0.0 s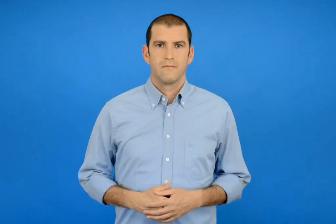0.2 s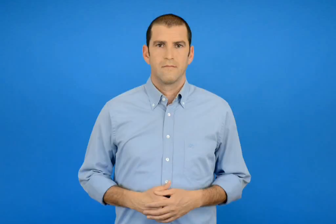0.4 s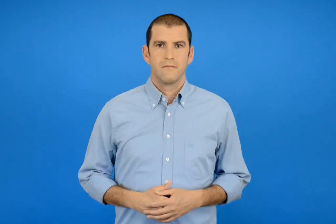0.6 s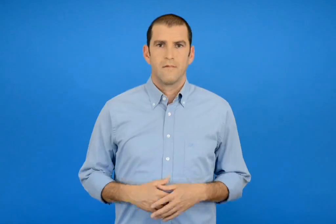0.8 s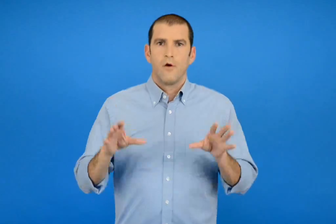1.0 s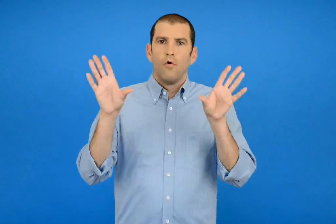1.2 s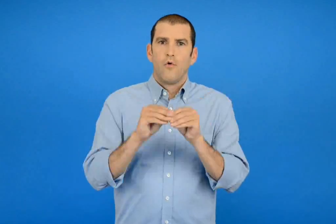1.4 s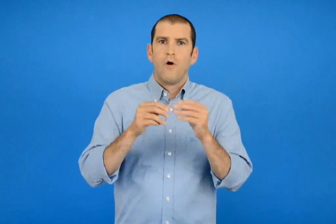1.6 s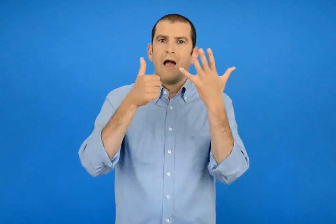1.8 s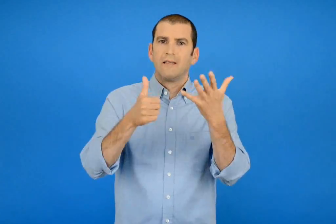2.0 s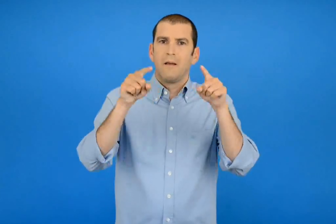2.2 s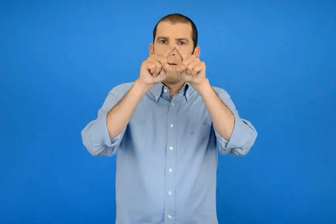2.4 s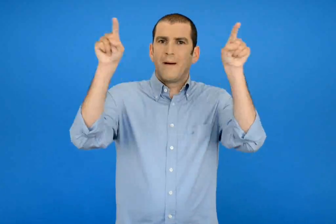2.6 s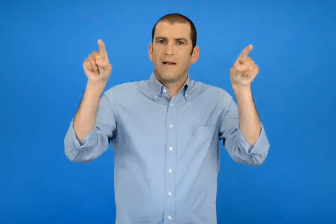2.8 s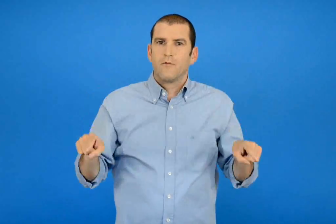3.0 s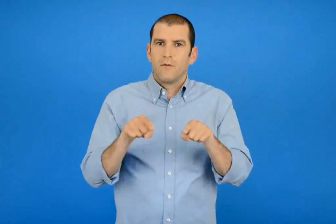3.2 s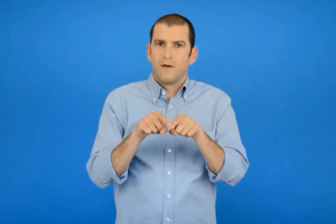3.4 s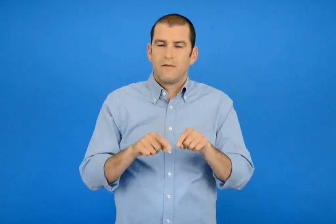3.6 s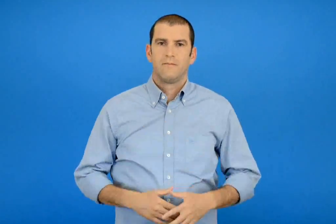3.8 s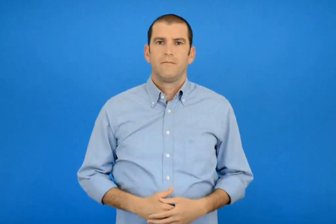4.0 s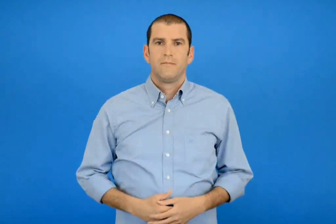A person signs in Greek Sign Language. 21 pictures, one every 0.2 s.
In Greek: για τα 6 παραλληλόγραμμα
